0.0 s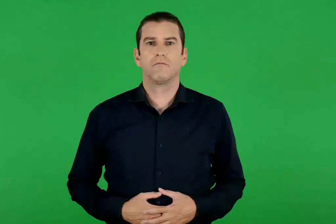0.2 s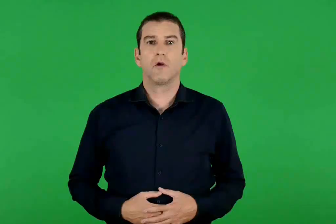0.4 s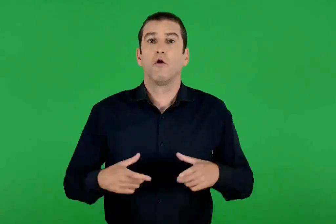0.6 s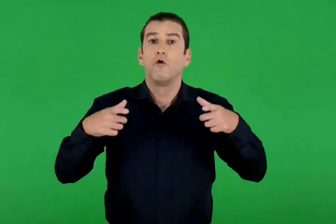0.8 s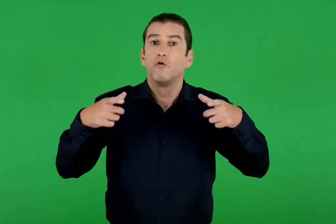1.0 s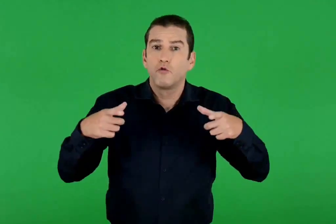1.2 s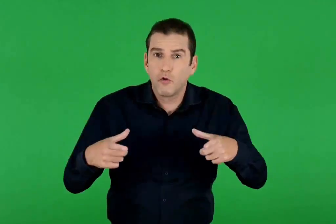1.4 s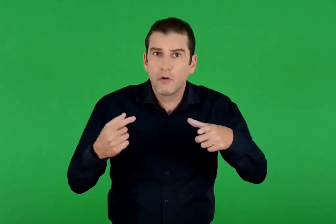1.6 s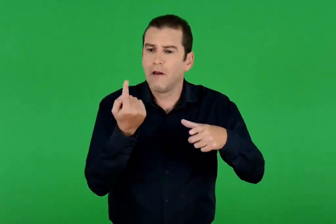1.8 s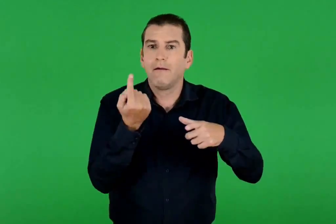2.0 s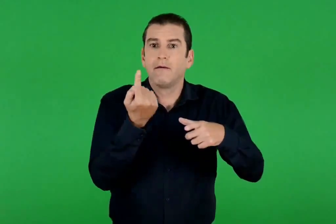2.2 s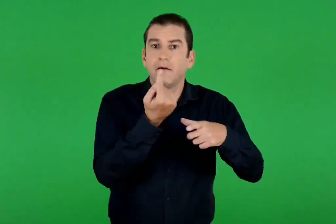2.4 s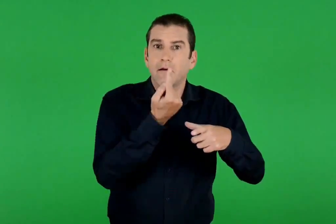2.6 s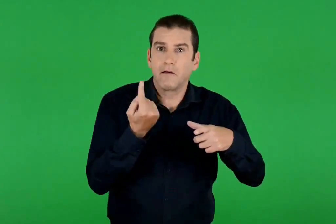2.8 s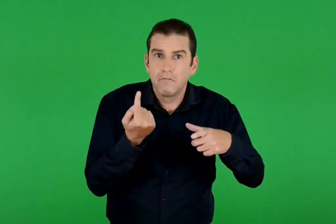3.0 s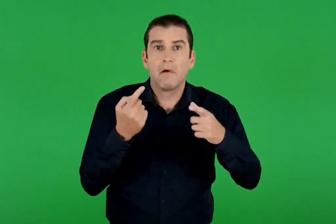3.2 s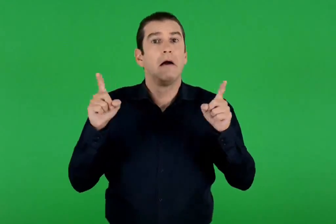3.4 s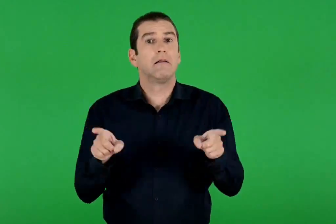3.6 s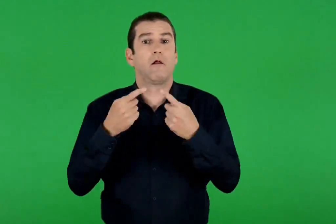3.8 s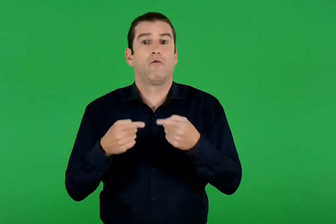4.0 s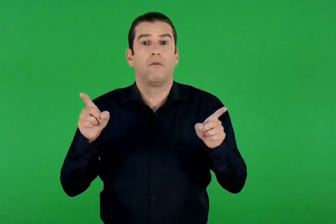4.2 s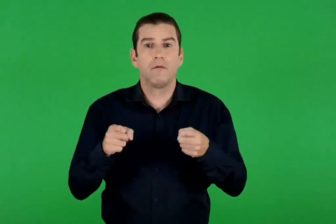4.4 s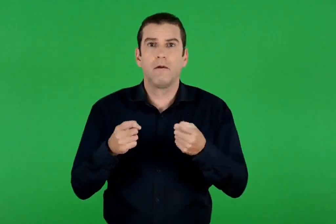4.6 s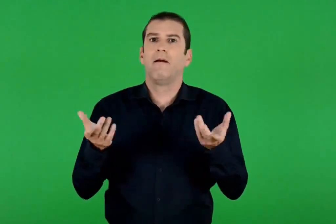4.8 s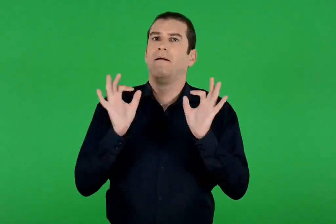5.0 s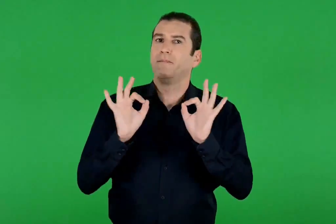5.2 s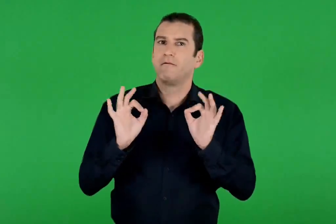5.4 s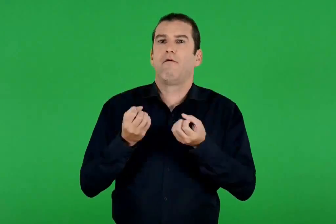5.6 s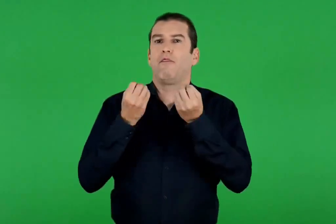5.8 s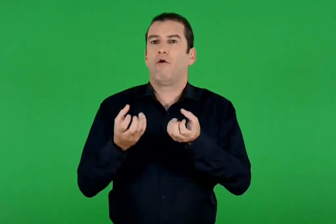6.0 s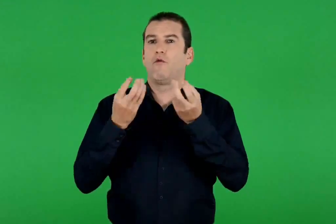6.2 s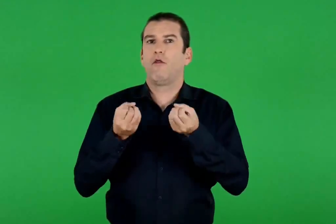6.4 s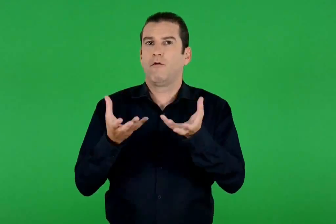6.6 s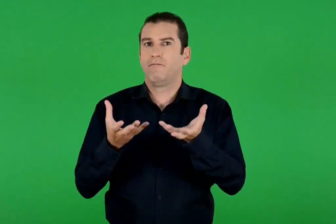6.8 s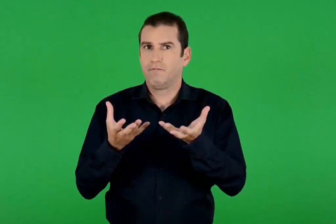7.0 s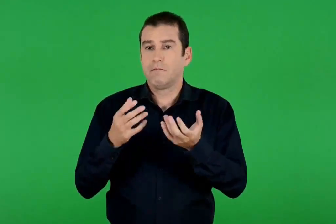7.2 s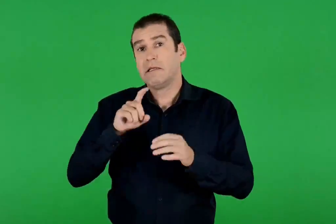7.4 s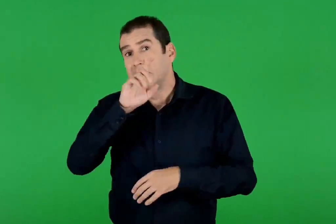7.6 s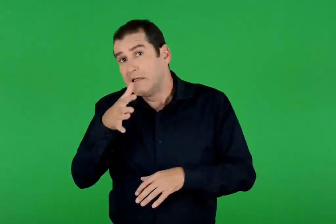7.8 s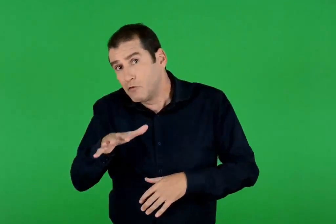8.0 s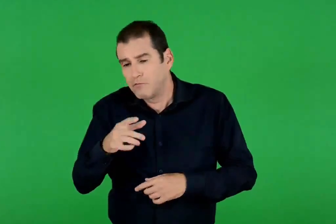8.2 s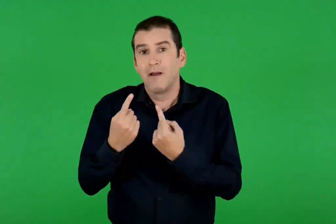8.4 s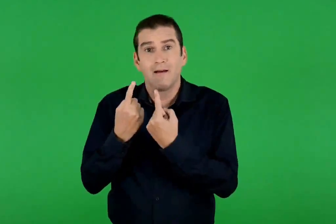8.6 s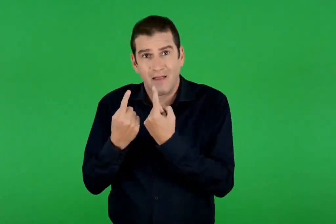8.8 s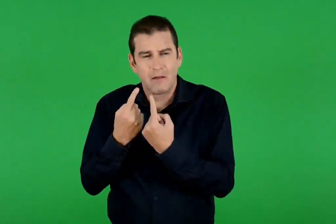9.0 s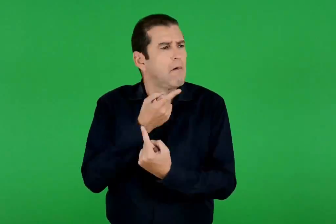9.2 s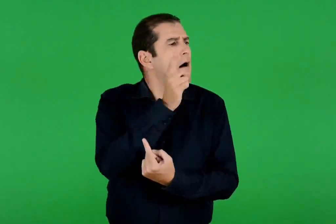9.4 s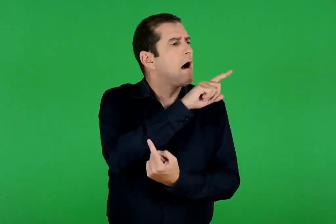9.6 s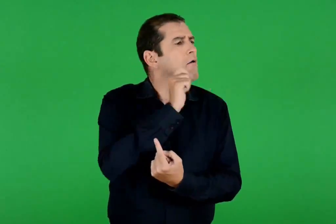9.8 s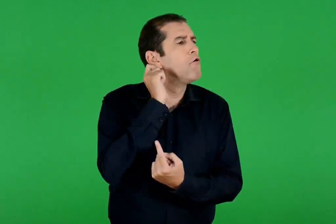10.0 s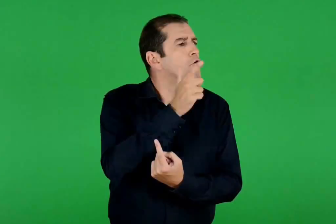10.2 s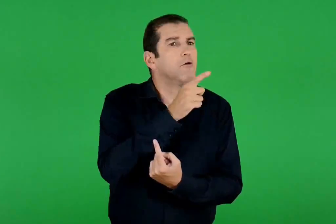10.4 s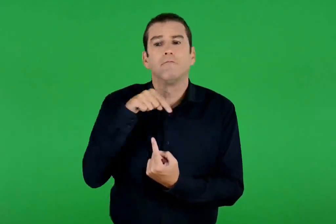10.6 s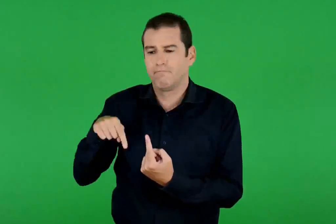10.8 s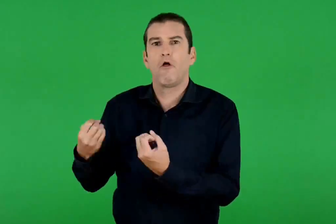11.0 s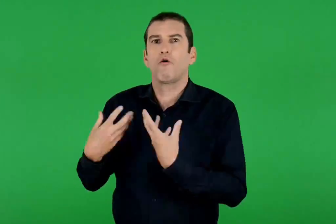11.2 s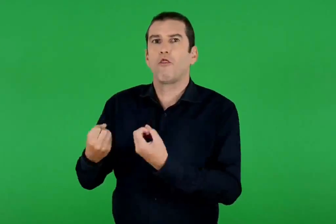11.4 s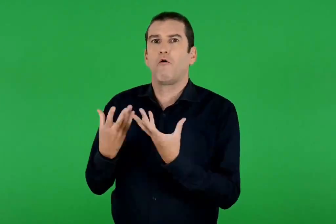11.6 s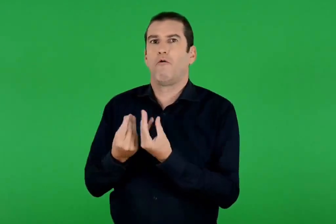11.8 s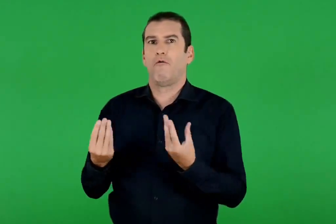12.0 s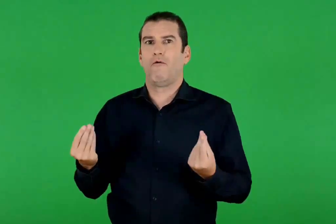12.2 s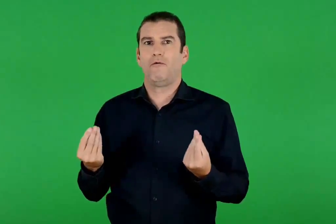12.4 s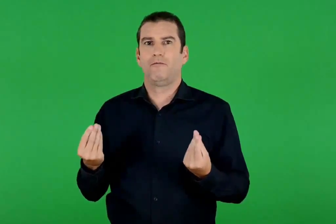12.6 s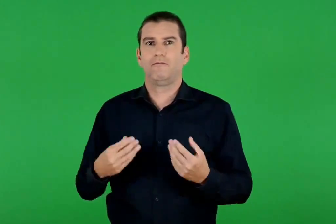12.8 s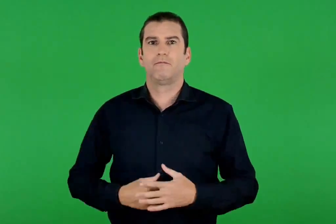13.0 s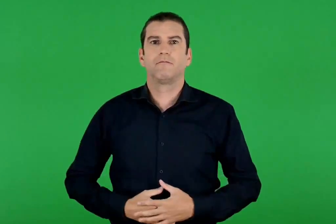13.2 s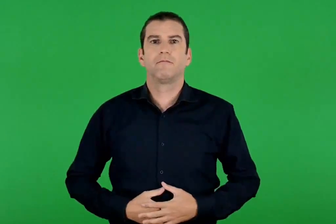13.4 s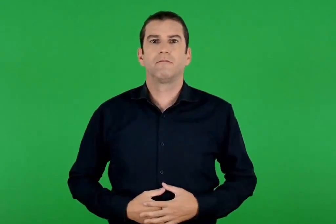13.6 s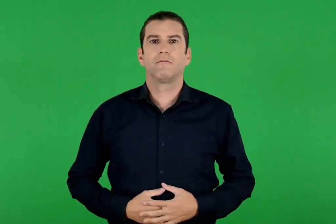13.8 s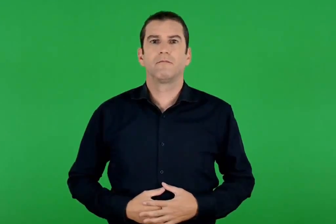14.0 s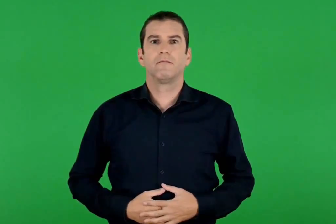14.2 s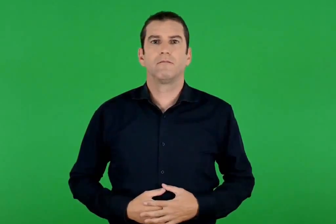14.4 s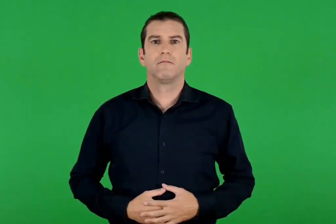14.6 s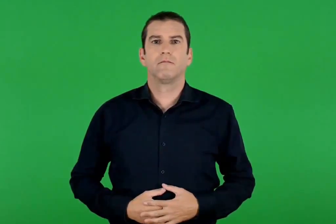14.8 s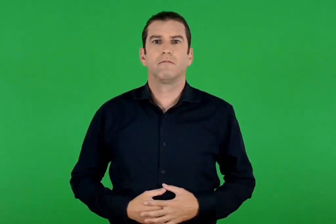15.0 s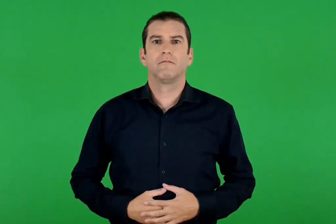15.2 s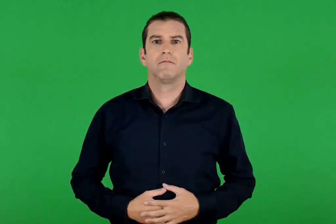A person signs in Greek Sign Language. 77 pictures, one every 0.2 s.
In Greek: τούρτα , κεράκια , το τραγούδι και , φυσικά , δώρα ίσως , σε καμία άλλη γιορτή δεν παίρνουμε τόσα δώρα
